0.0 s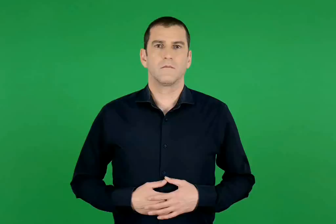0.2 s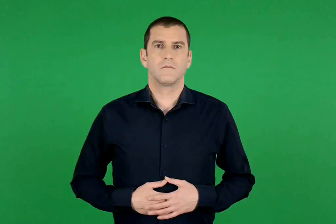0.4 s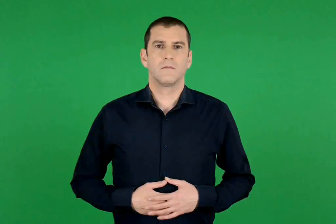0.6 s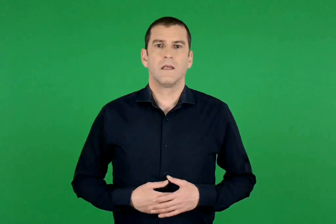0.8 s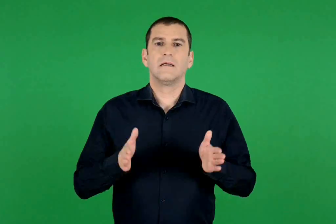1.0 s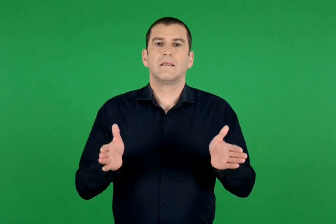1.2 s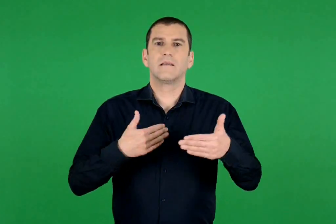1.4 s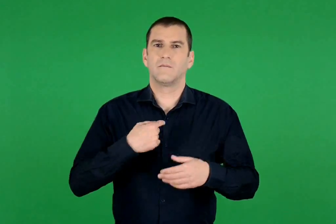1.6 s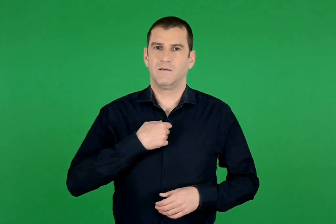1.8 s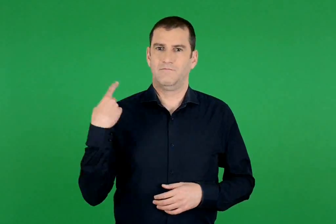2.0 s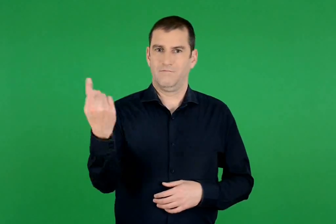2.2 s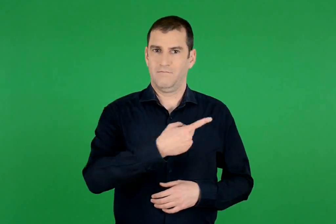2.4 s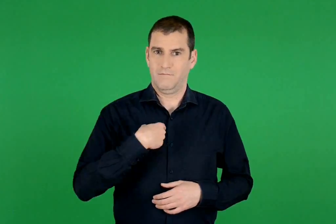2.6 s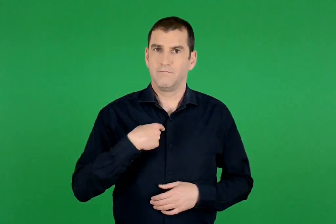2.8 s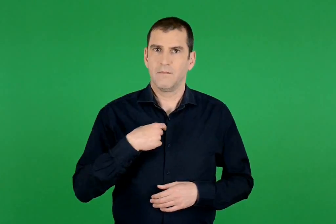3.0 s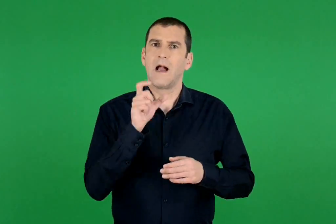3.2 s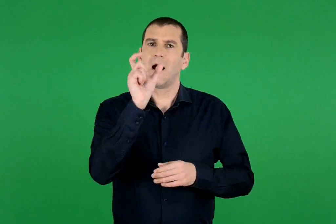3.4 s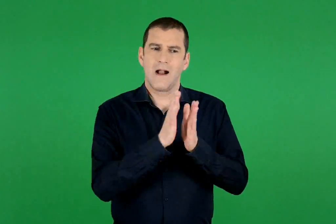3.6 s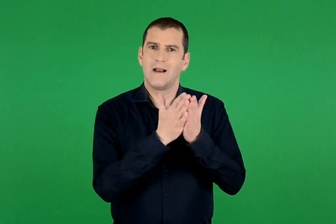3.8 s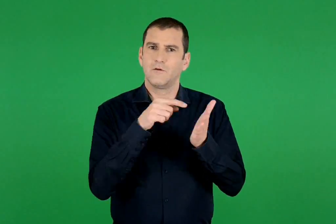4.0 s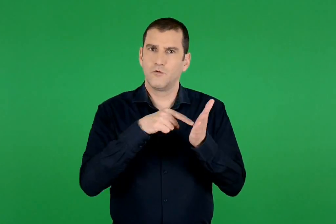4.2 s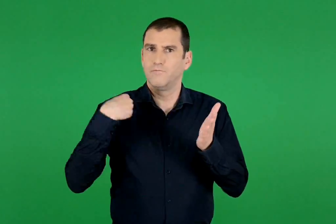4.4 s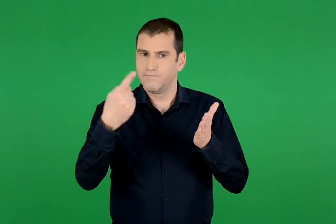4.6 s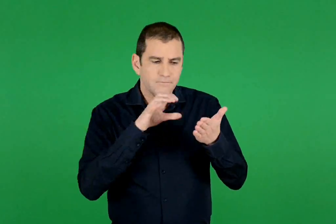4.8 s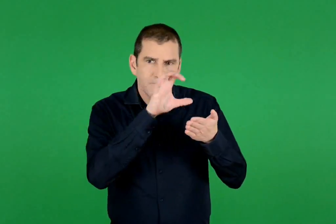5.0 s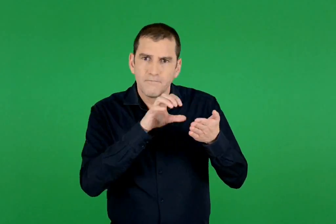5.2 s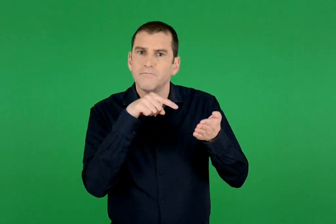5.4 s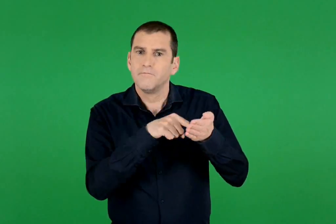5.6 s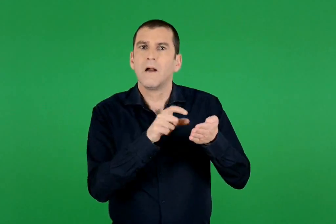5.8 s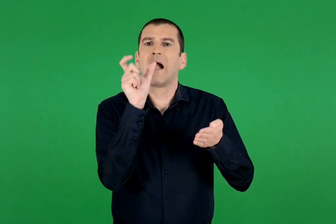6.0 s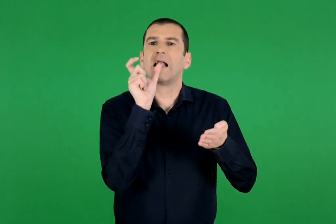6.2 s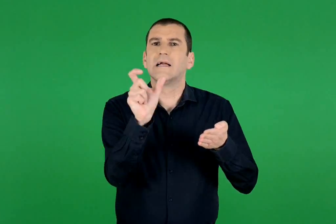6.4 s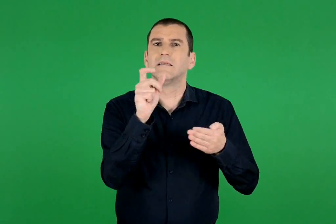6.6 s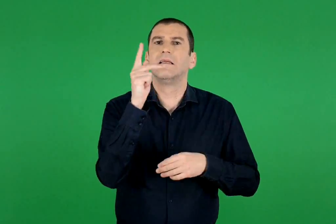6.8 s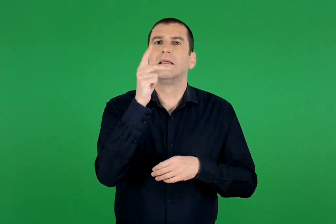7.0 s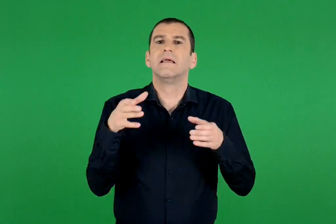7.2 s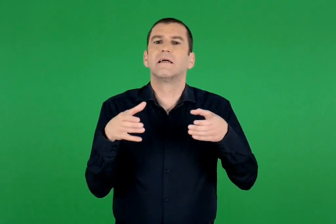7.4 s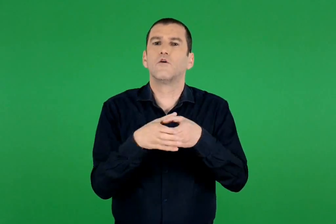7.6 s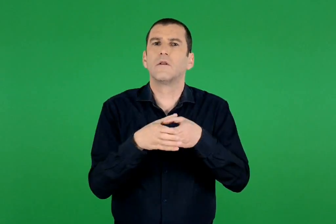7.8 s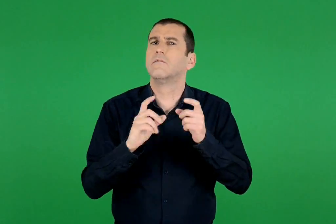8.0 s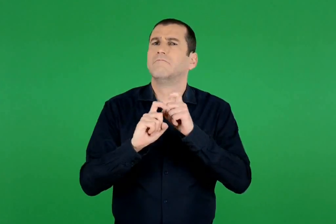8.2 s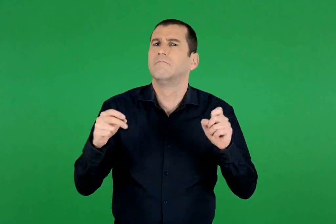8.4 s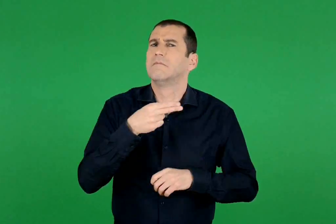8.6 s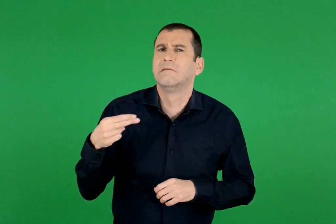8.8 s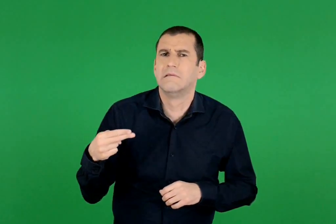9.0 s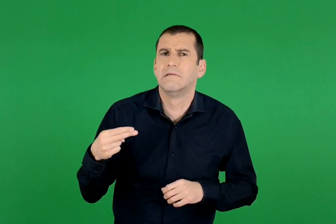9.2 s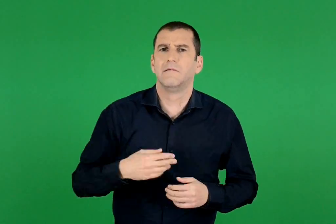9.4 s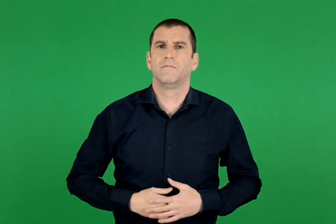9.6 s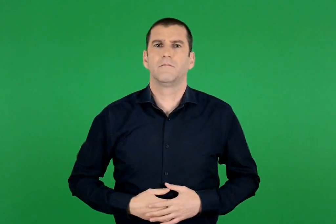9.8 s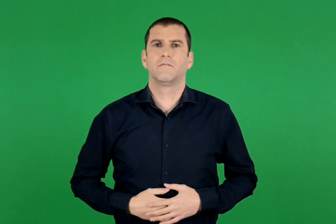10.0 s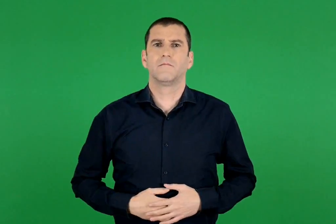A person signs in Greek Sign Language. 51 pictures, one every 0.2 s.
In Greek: αναζητούμε στο λεξικό της τάξης μας τι σημαίνει η λέξη κοινότητα
